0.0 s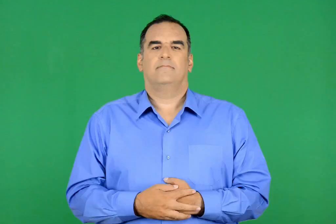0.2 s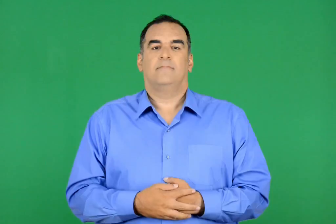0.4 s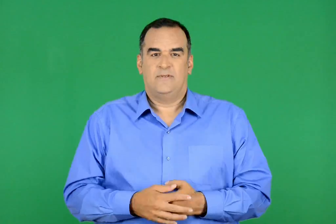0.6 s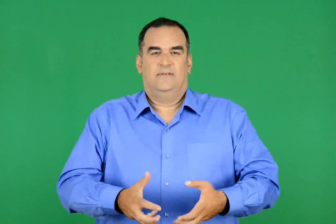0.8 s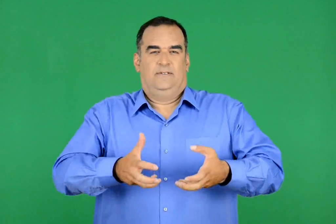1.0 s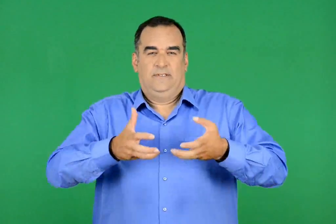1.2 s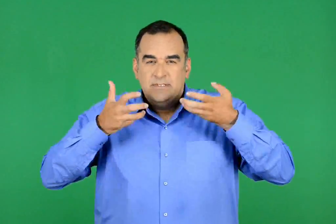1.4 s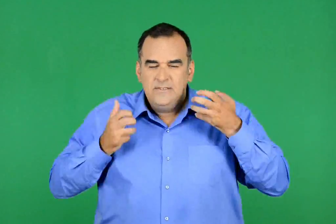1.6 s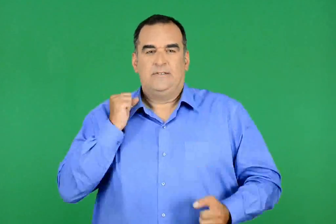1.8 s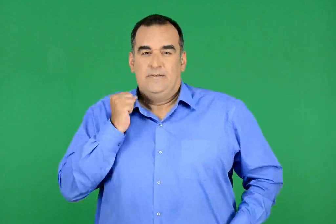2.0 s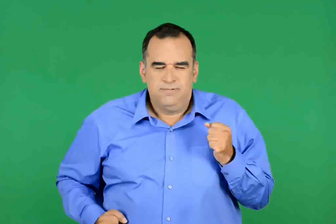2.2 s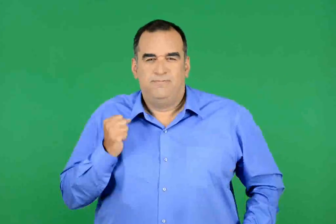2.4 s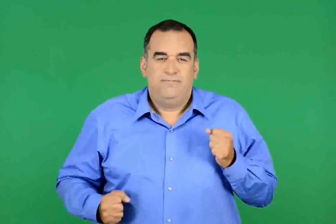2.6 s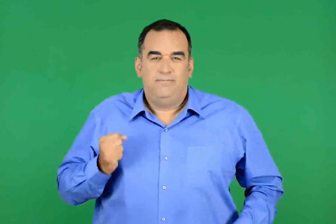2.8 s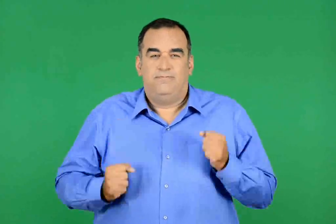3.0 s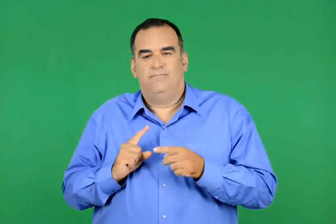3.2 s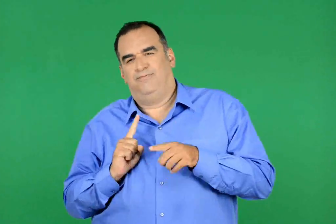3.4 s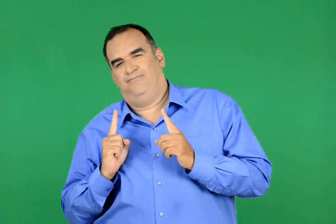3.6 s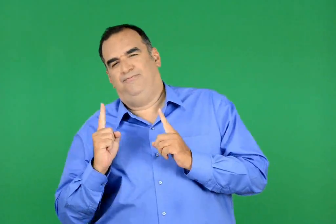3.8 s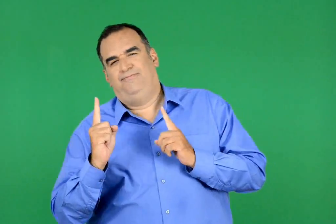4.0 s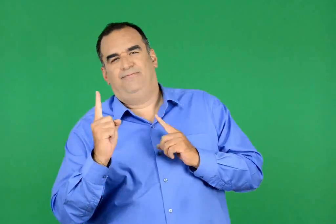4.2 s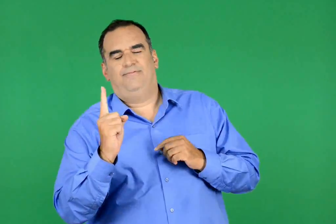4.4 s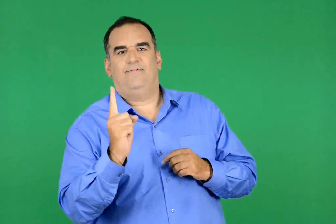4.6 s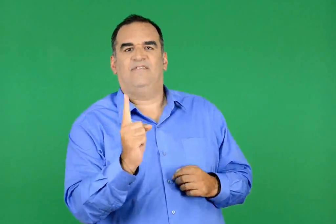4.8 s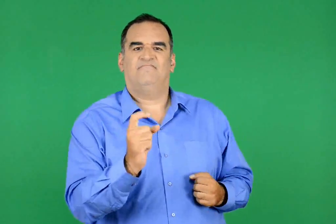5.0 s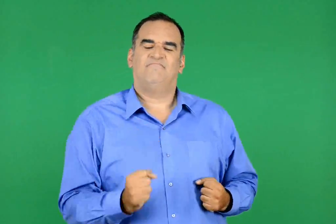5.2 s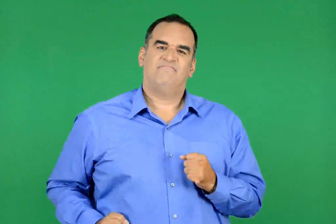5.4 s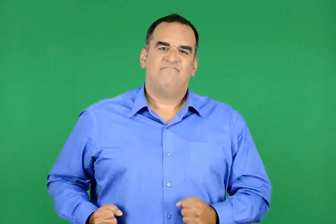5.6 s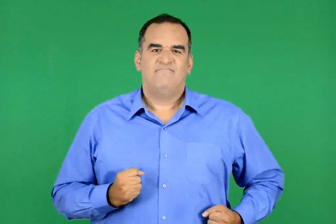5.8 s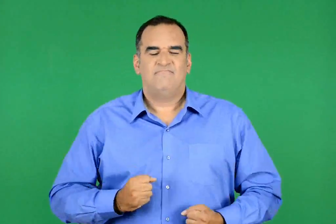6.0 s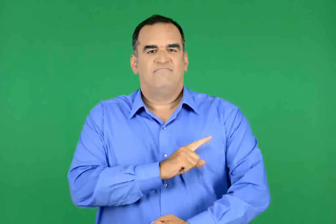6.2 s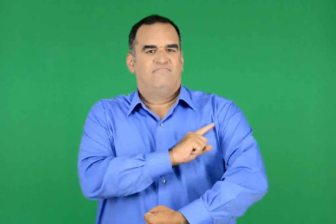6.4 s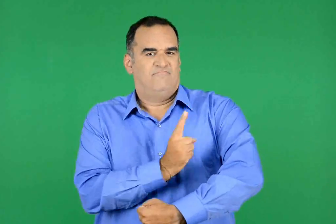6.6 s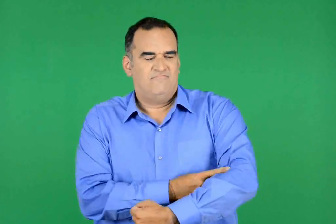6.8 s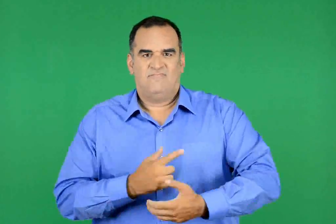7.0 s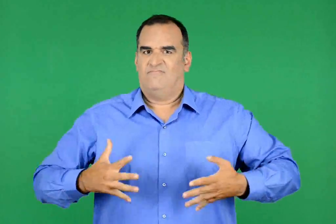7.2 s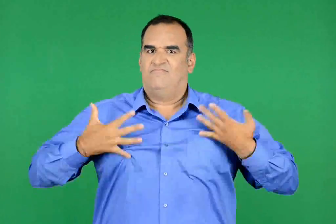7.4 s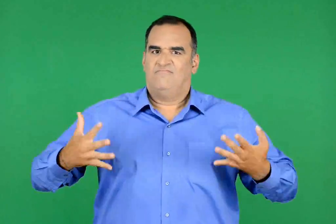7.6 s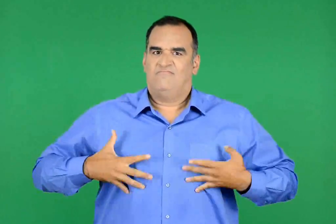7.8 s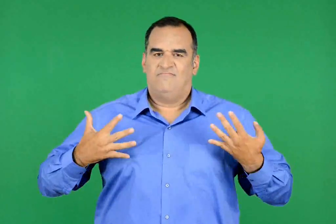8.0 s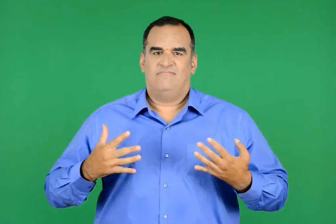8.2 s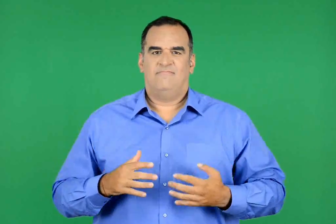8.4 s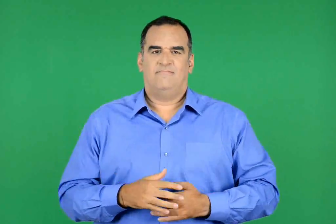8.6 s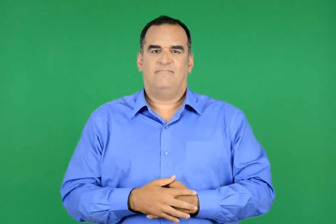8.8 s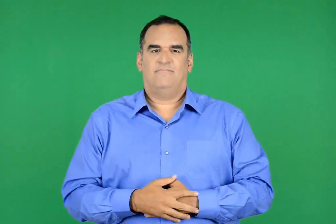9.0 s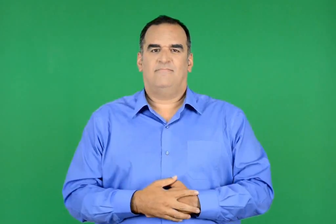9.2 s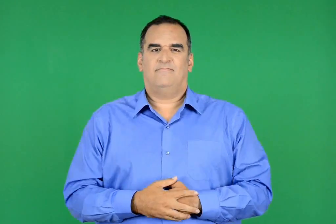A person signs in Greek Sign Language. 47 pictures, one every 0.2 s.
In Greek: έβαλε τα δυνατά του και πέρασε πρώτος , ακμαίος και κεφάτος
